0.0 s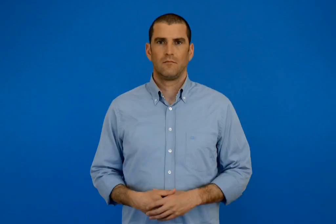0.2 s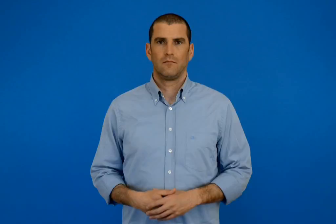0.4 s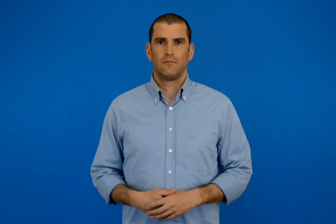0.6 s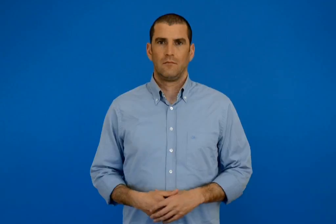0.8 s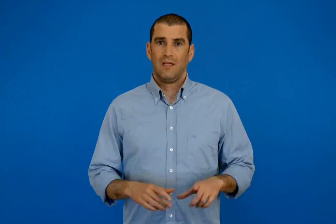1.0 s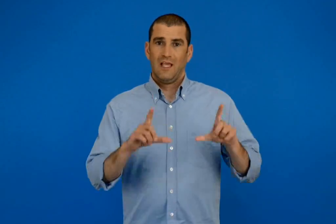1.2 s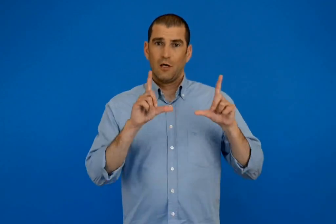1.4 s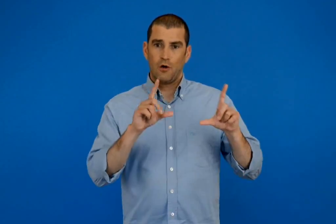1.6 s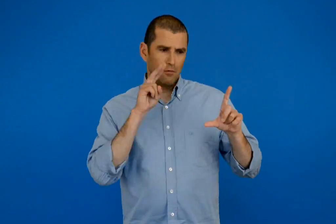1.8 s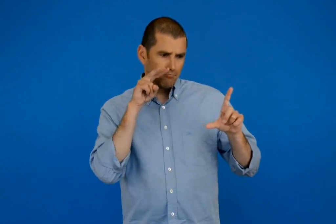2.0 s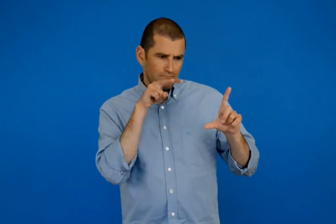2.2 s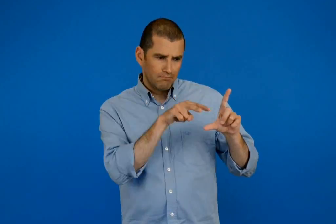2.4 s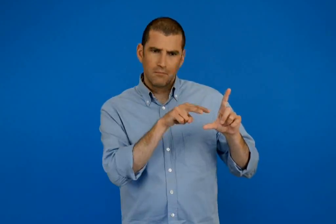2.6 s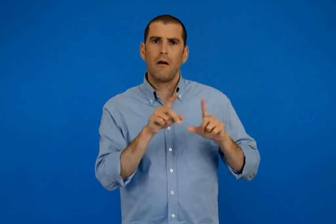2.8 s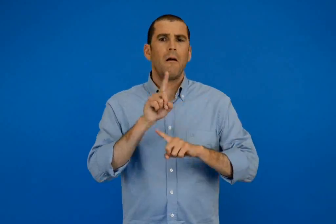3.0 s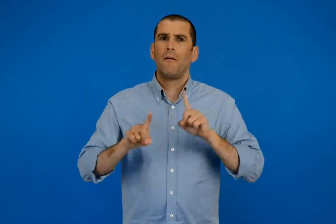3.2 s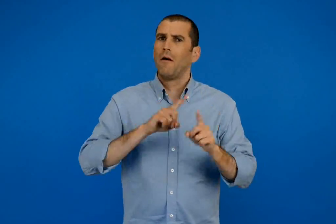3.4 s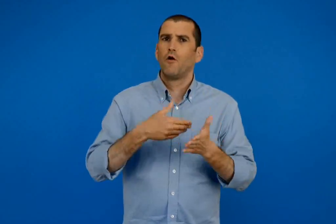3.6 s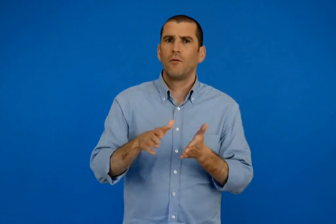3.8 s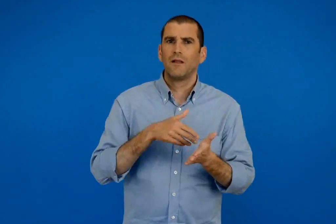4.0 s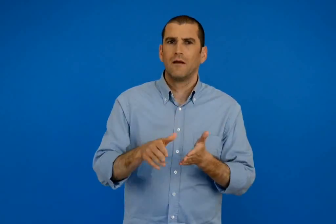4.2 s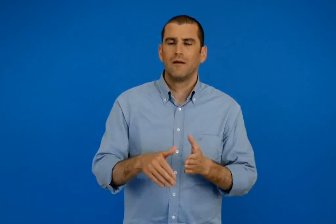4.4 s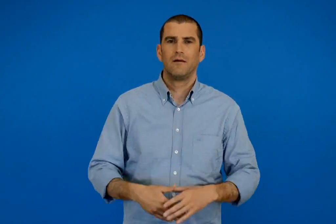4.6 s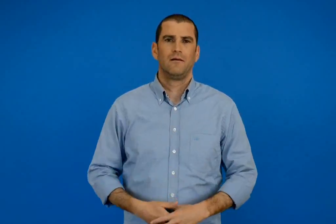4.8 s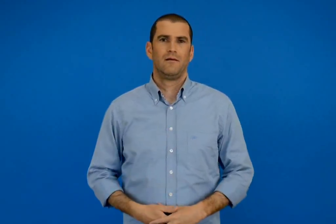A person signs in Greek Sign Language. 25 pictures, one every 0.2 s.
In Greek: ποια χρώματα βλέπεις στην εικόνα ;
